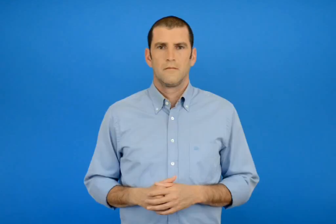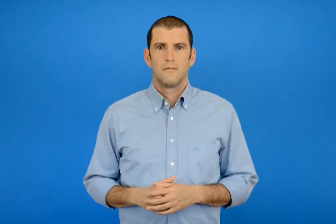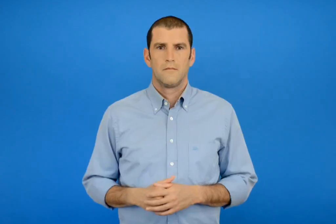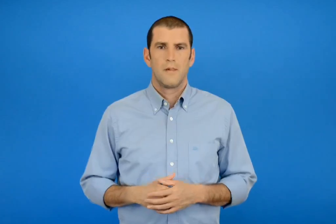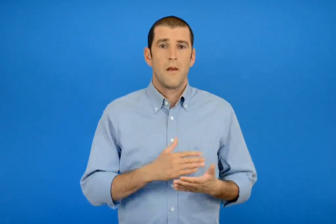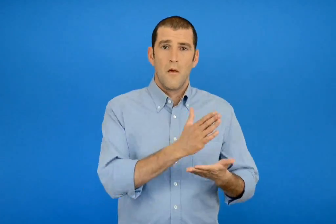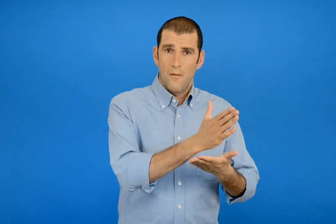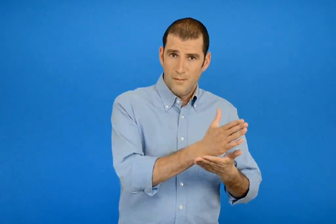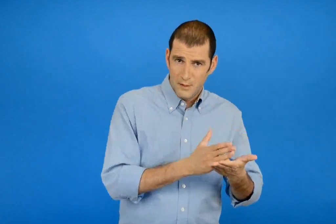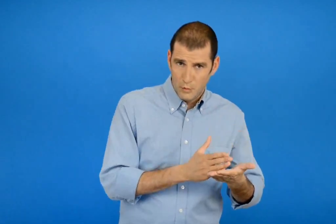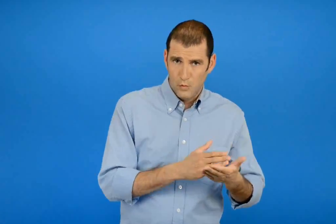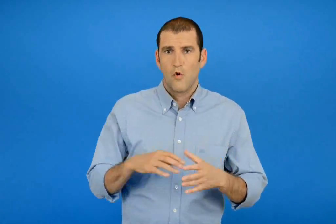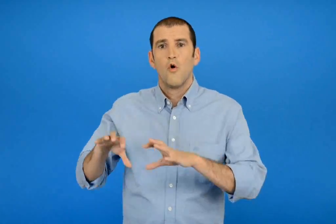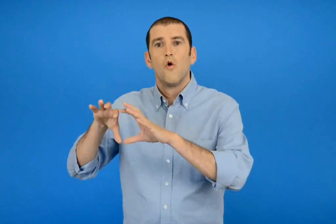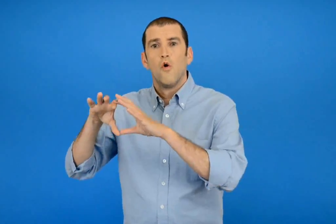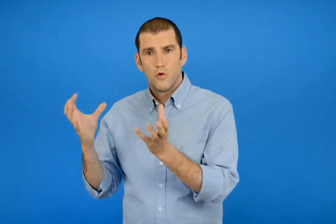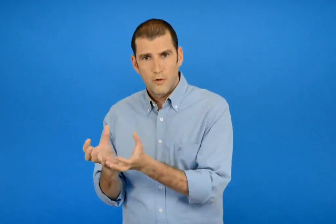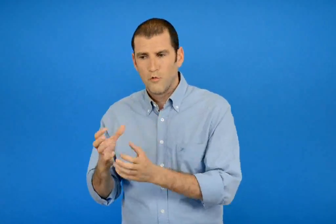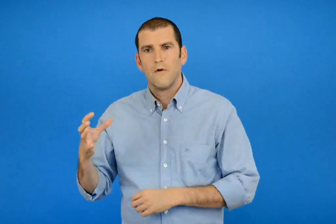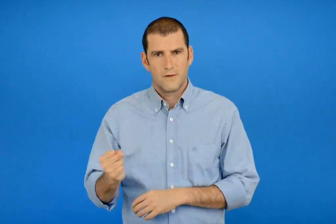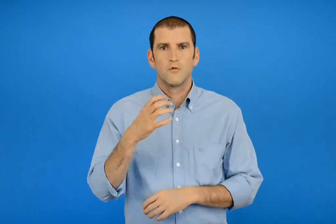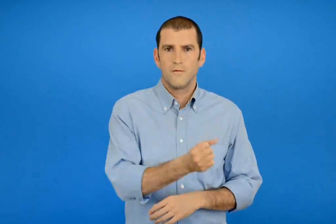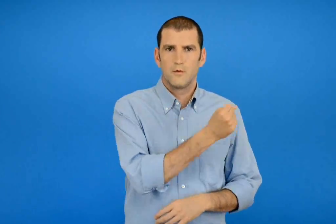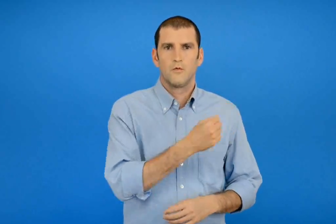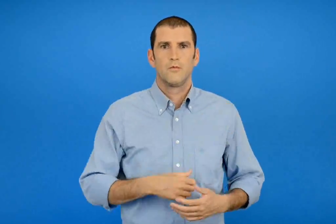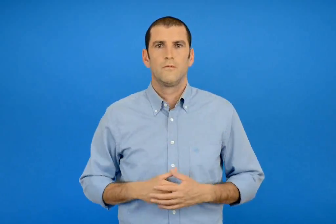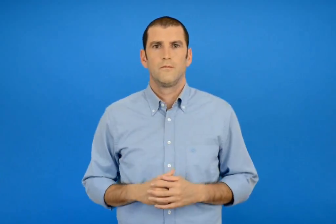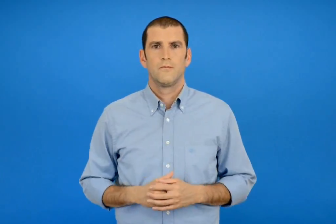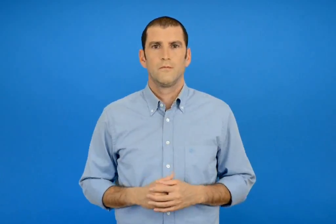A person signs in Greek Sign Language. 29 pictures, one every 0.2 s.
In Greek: βρίσκω το μισό και το ολόκληρο
